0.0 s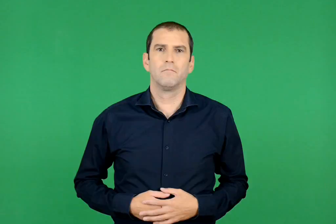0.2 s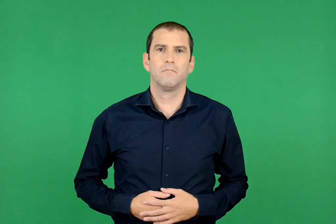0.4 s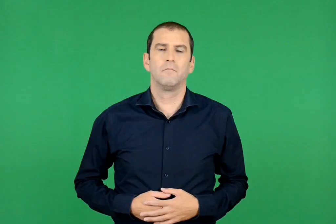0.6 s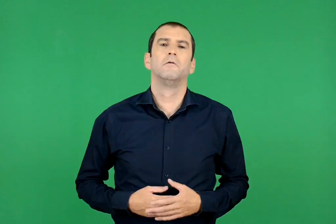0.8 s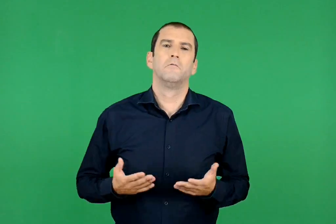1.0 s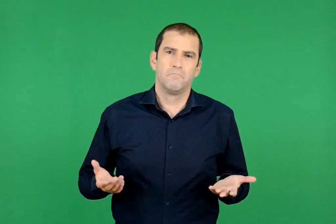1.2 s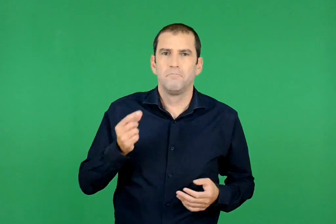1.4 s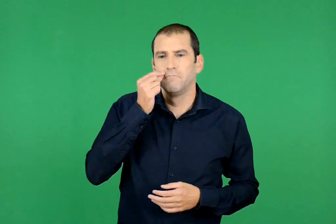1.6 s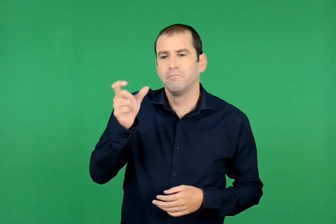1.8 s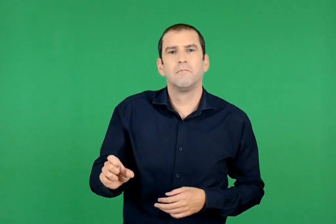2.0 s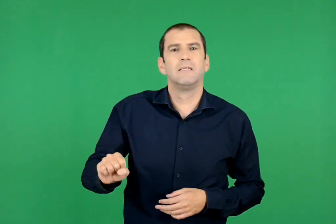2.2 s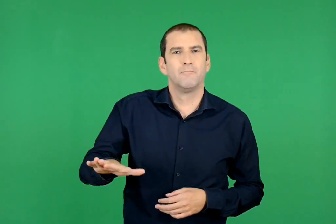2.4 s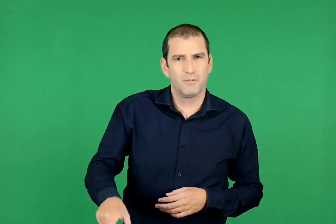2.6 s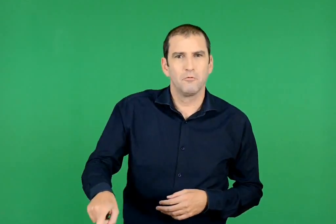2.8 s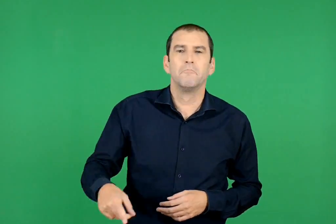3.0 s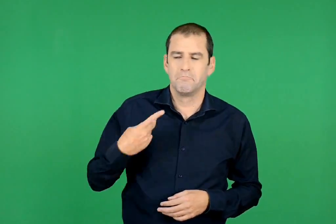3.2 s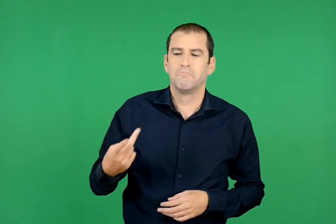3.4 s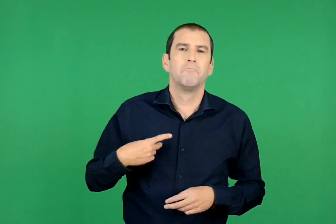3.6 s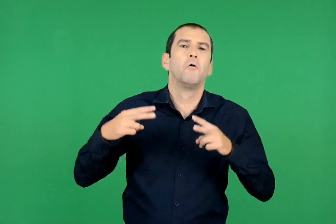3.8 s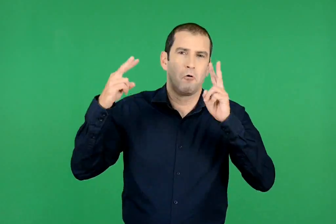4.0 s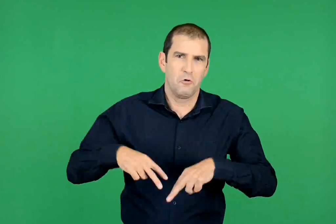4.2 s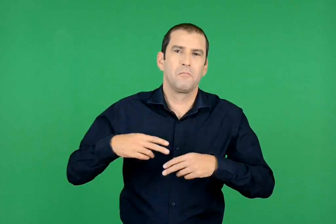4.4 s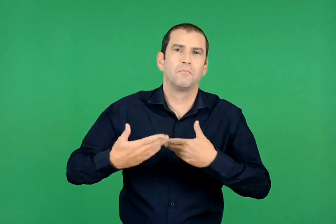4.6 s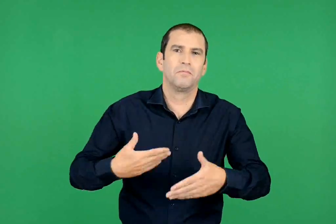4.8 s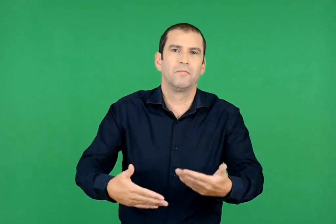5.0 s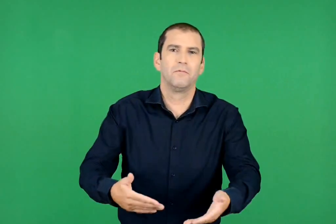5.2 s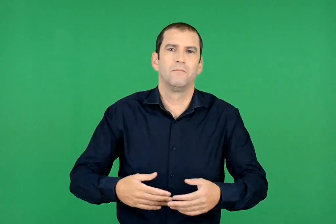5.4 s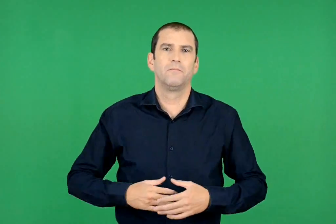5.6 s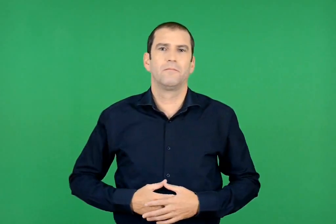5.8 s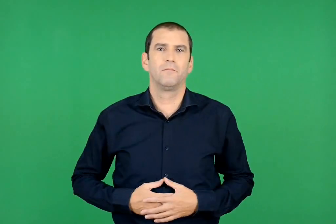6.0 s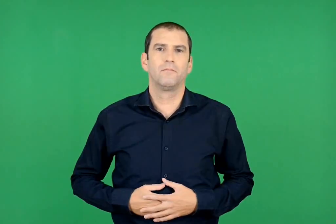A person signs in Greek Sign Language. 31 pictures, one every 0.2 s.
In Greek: έτσι το λοιπόν πιάσαμε γνωριμία με το σπύρο
